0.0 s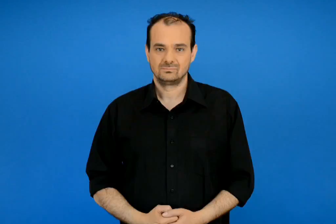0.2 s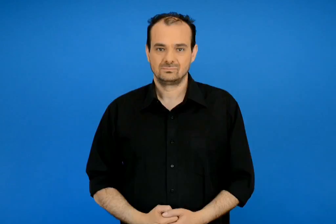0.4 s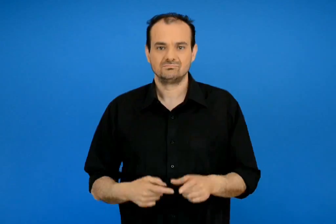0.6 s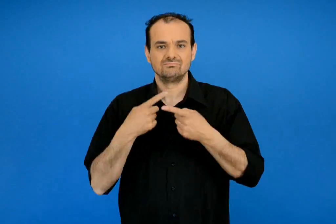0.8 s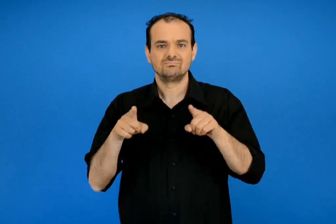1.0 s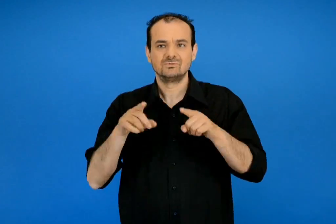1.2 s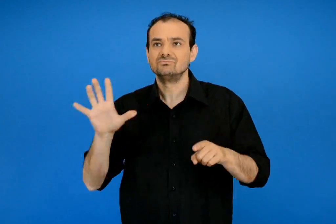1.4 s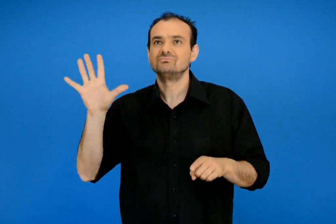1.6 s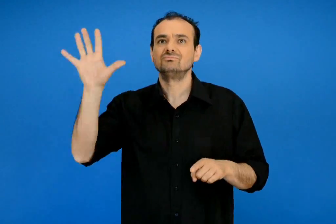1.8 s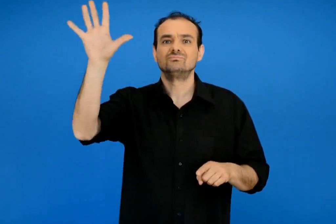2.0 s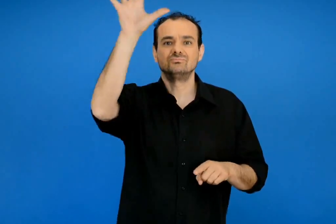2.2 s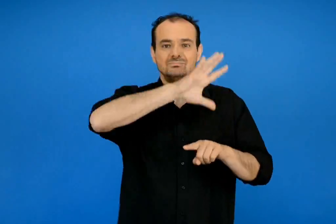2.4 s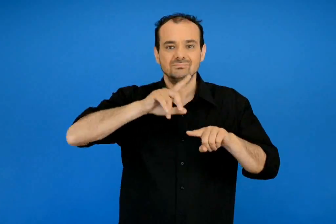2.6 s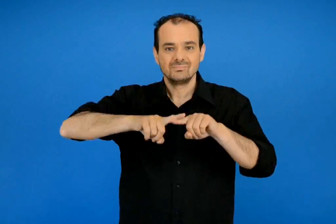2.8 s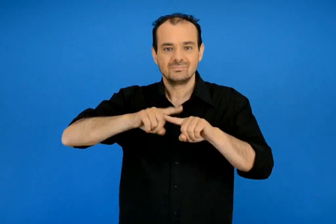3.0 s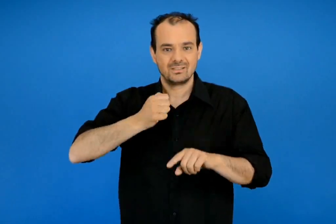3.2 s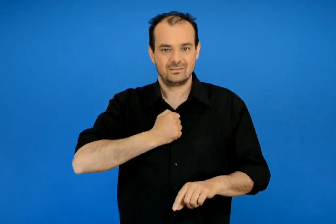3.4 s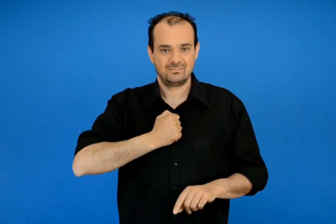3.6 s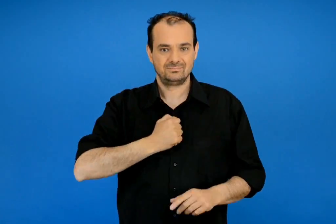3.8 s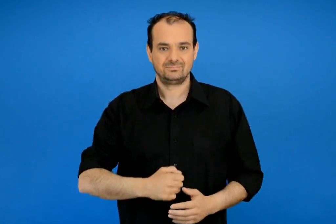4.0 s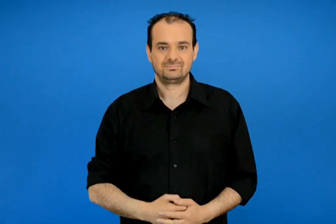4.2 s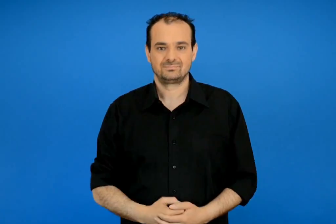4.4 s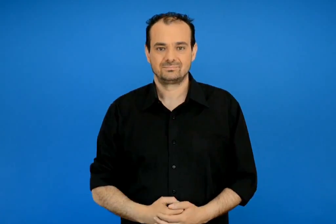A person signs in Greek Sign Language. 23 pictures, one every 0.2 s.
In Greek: διάφοροι τόποι της πατρίδας μου
